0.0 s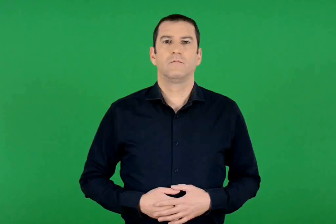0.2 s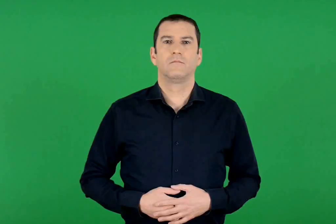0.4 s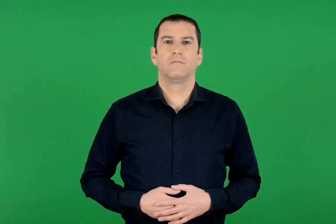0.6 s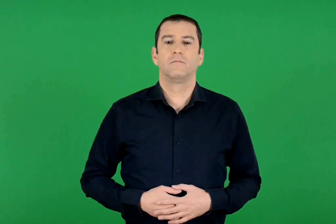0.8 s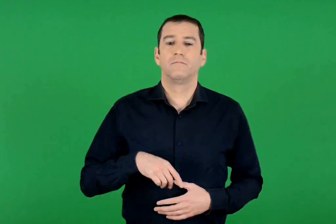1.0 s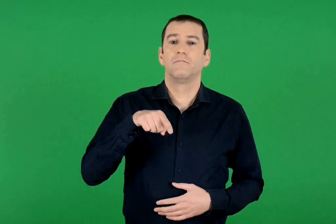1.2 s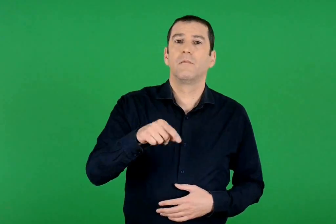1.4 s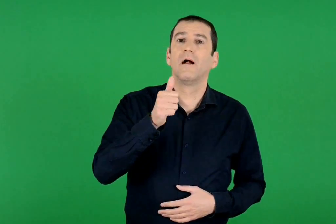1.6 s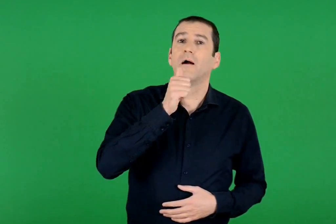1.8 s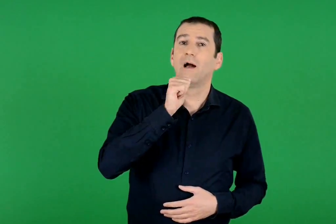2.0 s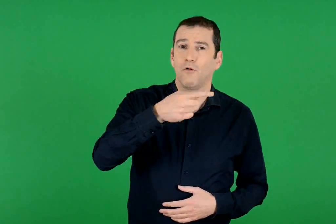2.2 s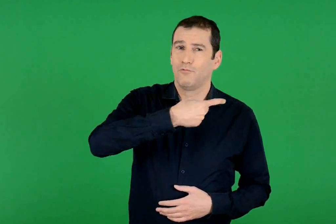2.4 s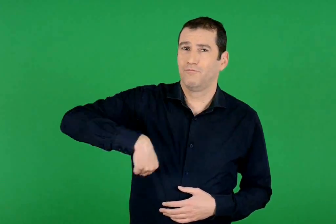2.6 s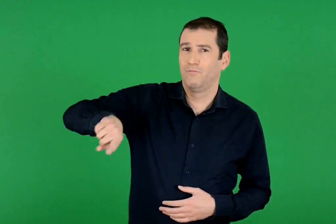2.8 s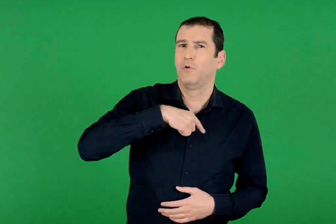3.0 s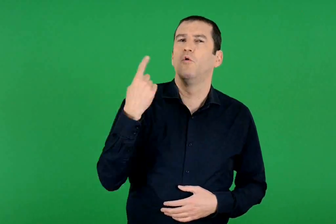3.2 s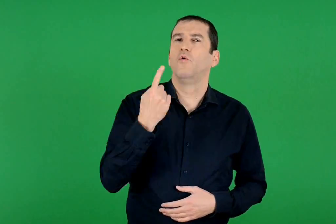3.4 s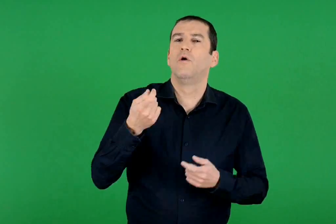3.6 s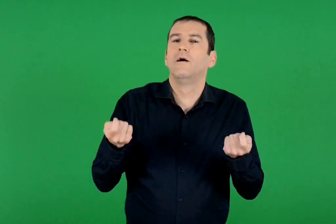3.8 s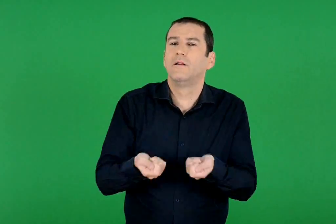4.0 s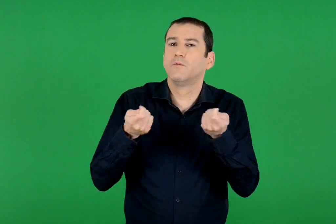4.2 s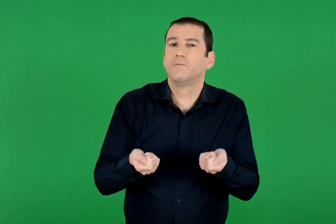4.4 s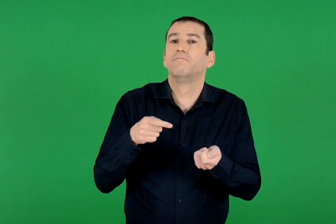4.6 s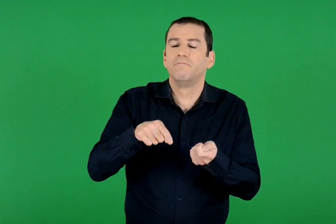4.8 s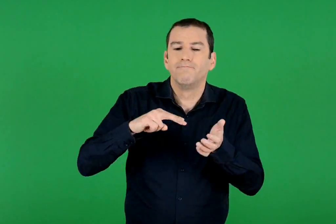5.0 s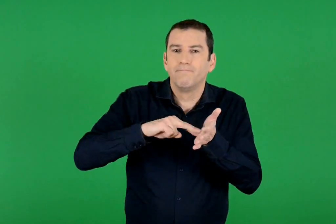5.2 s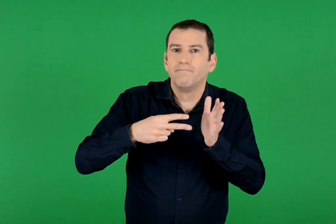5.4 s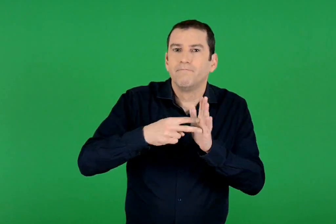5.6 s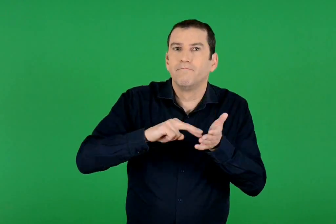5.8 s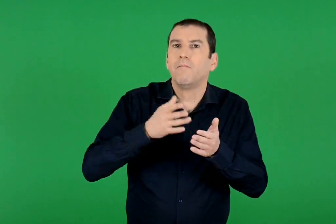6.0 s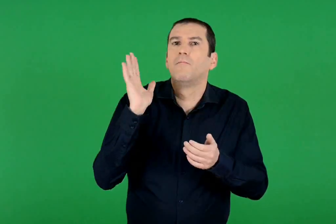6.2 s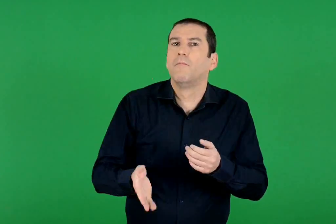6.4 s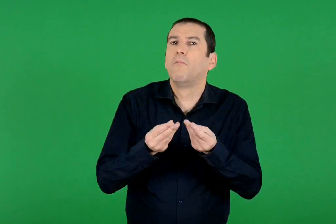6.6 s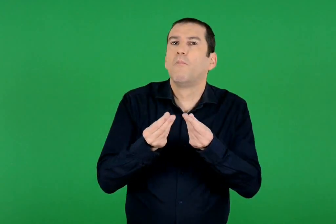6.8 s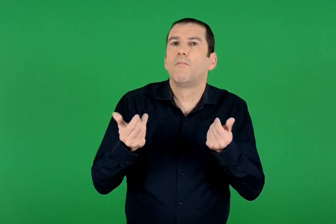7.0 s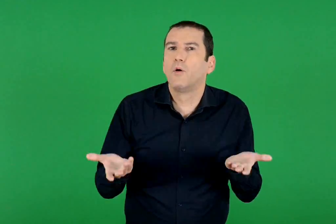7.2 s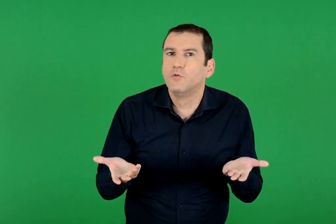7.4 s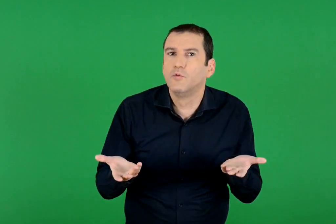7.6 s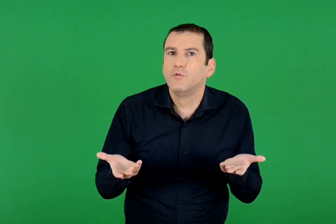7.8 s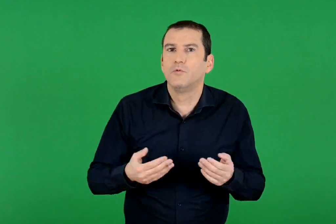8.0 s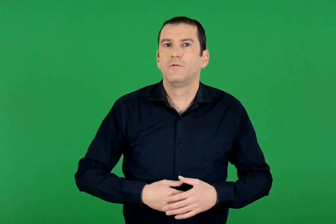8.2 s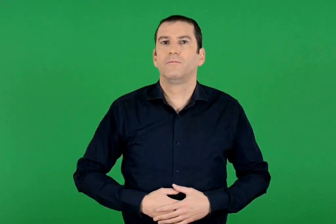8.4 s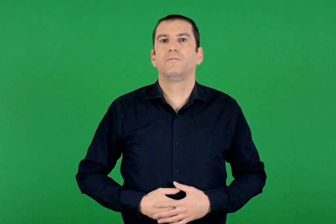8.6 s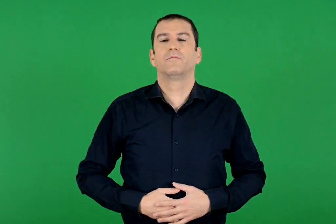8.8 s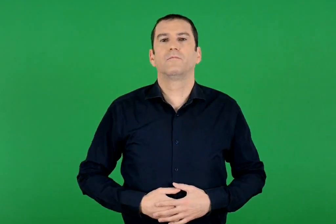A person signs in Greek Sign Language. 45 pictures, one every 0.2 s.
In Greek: πώς μπορούμε να κάνουμε οικονομία στο νερό που χρησιμοποιούμε ;
